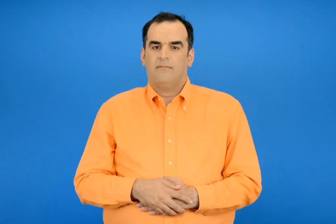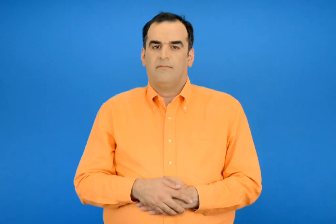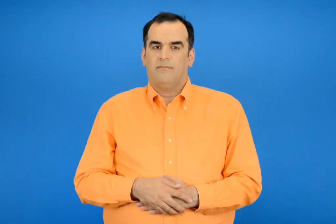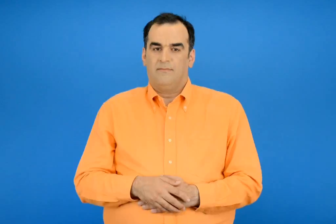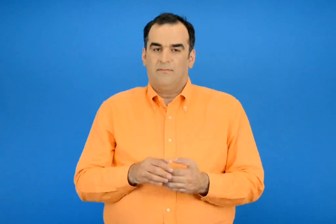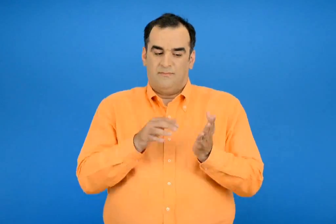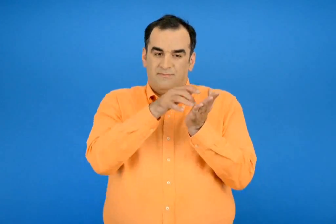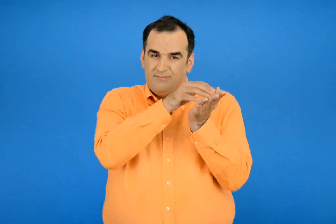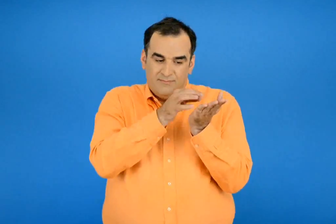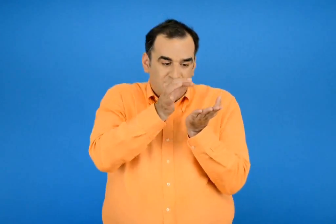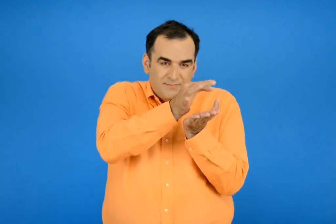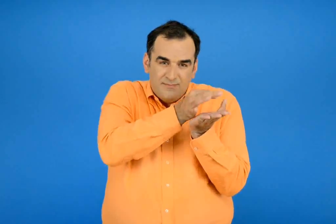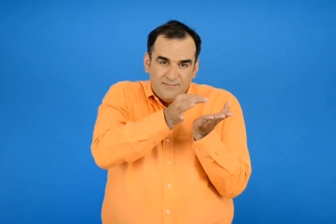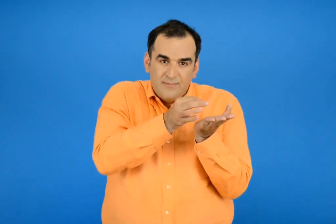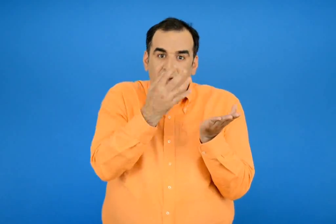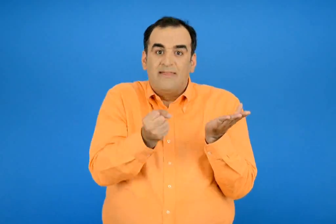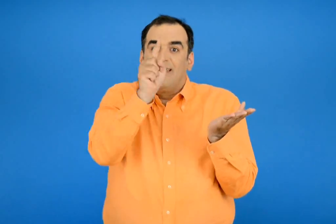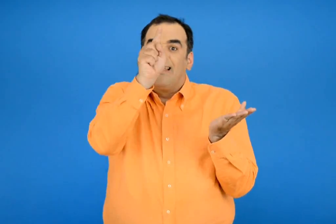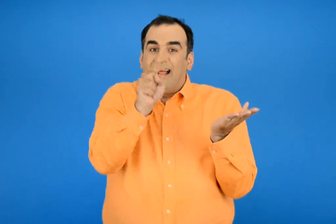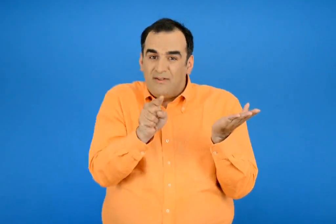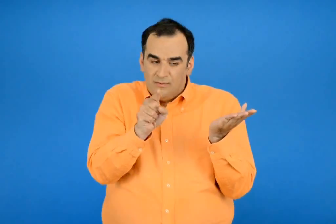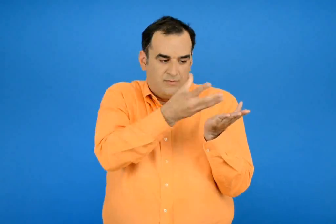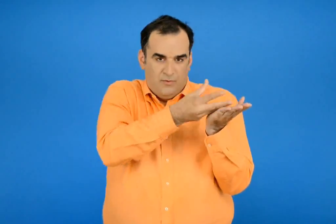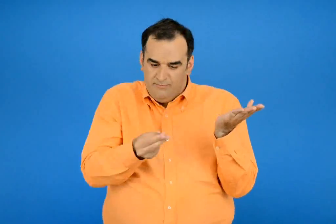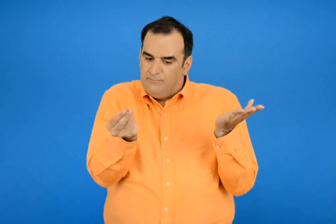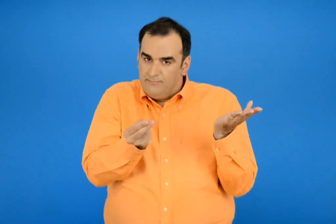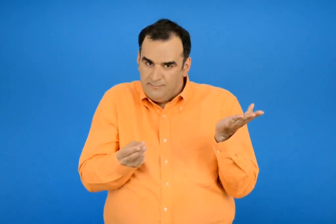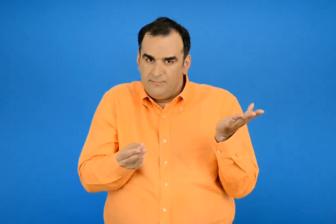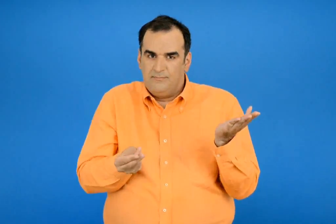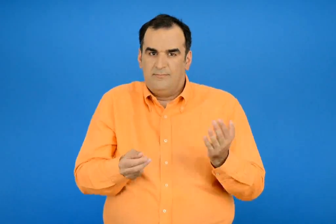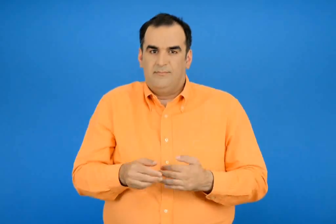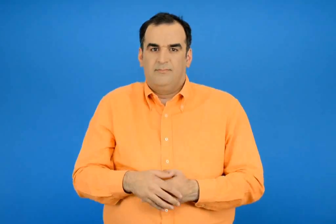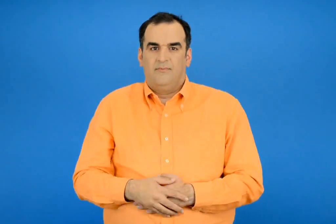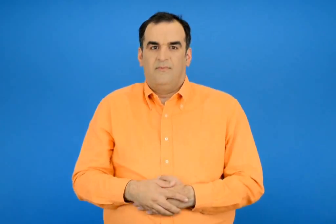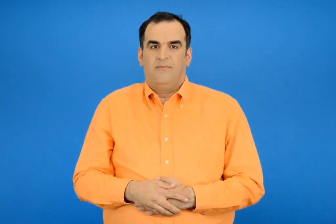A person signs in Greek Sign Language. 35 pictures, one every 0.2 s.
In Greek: σε ποιούς υπάρχουν κάθετα ευθύγραμμα τμήματα ; τους σχεδιάζω
